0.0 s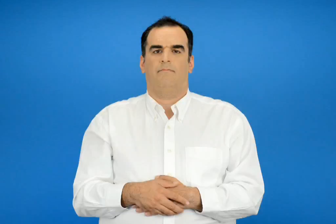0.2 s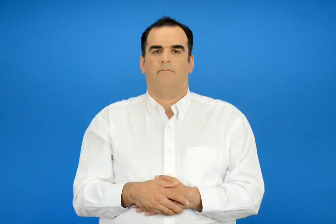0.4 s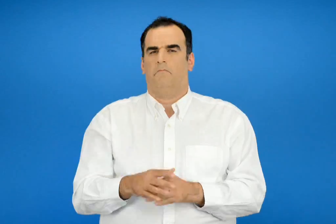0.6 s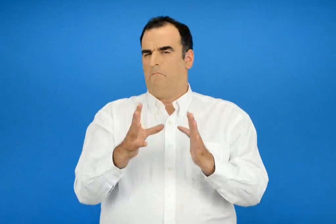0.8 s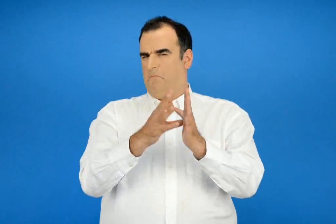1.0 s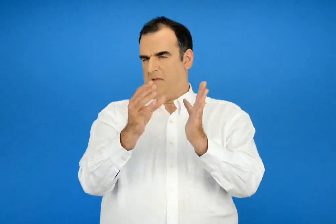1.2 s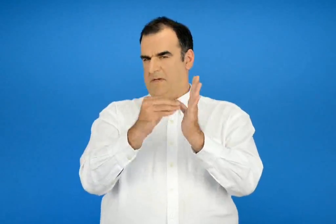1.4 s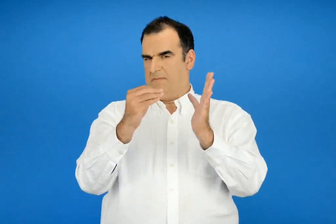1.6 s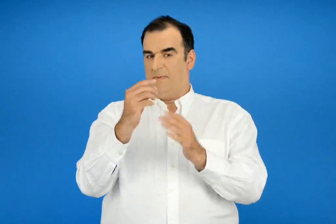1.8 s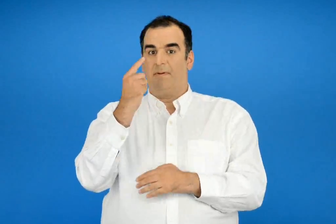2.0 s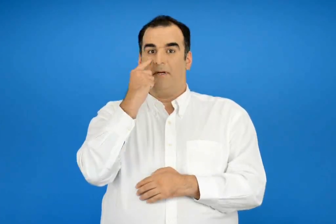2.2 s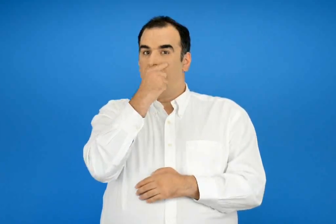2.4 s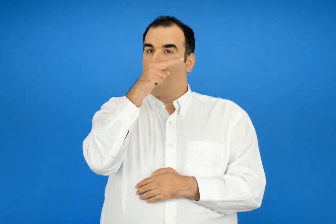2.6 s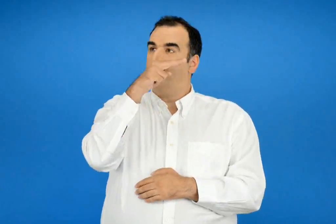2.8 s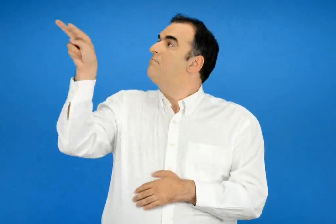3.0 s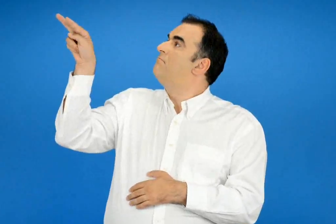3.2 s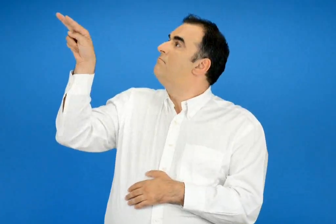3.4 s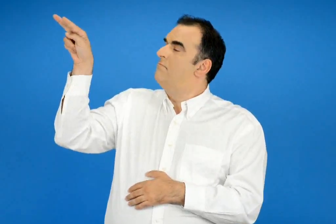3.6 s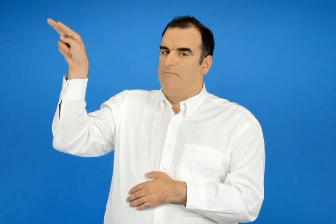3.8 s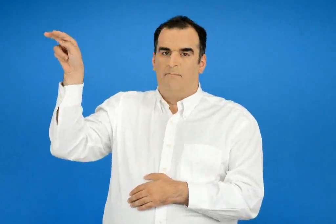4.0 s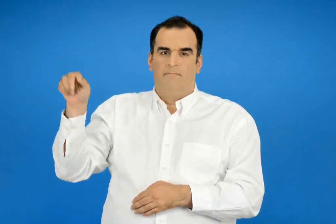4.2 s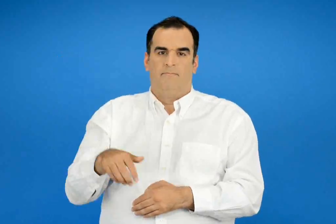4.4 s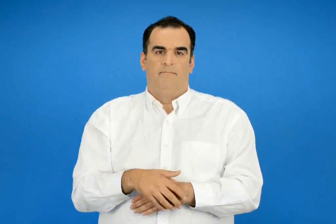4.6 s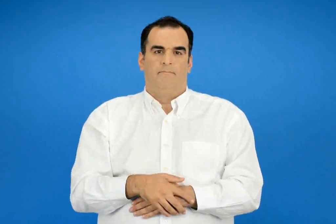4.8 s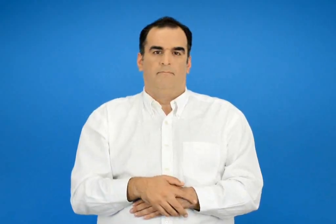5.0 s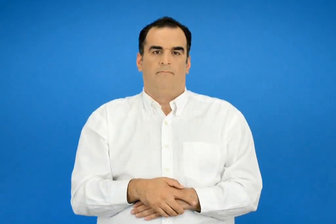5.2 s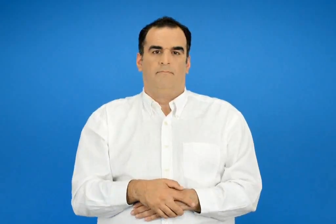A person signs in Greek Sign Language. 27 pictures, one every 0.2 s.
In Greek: για παράδειγμα λεμέ κάνω τα στραβά ματιά
